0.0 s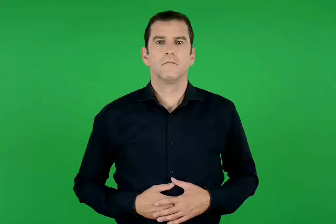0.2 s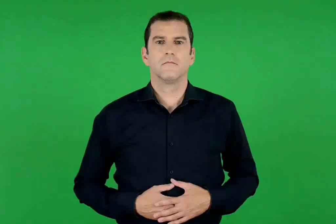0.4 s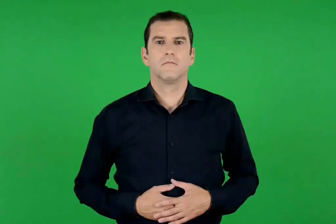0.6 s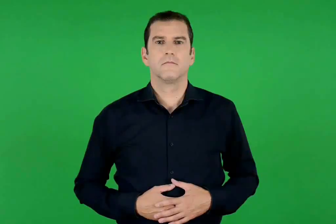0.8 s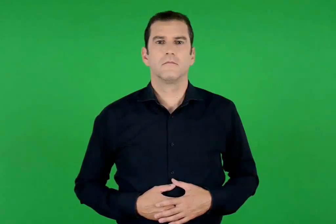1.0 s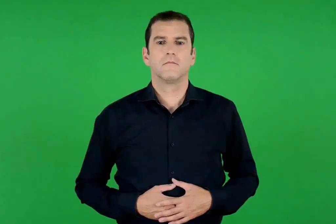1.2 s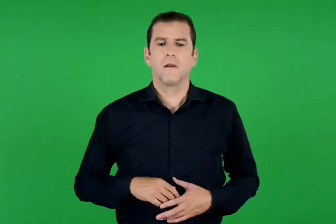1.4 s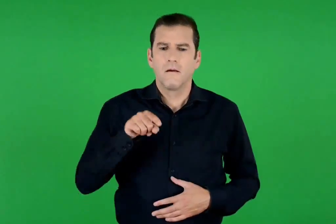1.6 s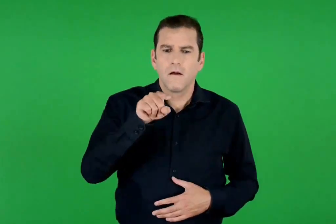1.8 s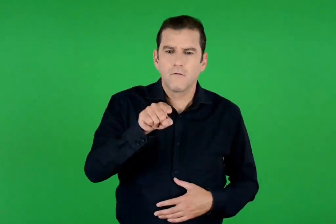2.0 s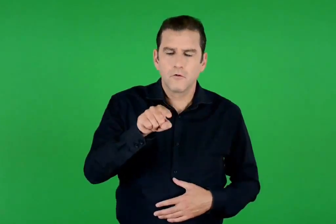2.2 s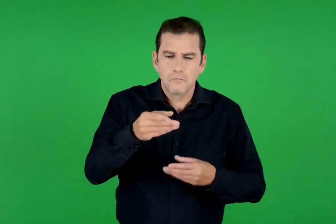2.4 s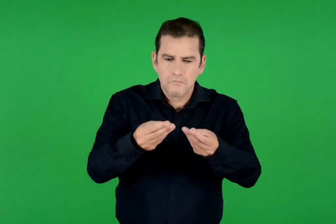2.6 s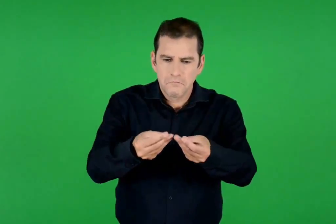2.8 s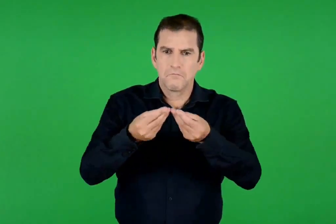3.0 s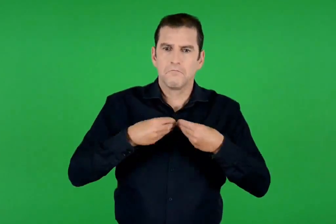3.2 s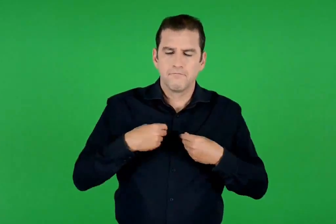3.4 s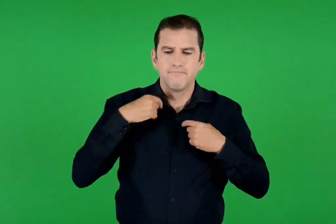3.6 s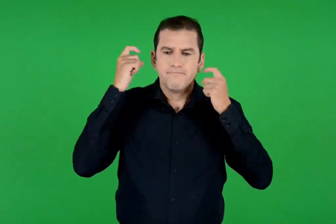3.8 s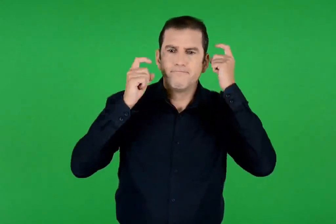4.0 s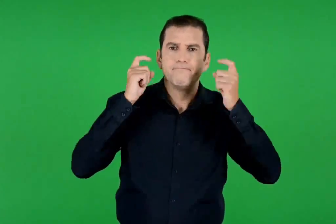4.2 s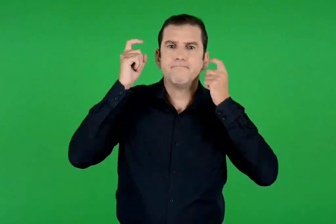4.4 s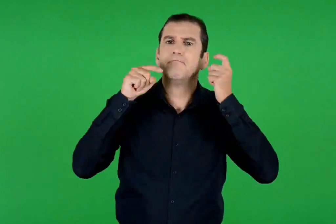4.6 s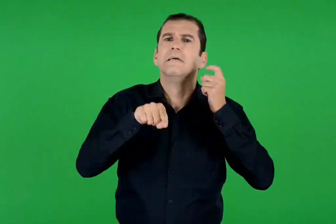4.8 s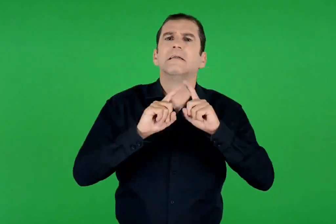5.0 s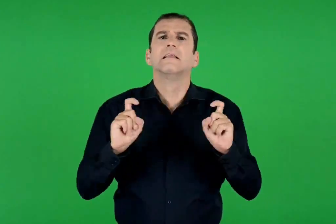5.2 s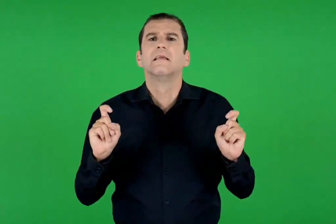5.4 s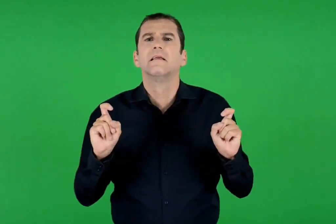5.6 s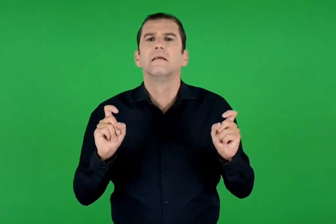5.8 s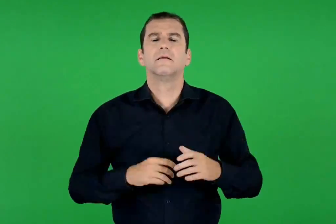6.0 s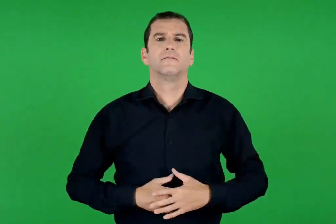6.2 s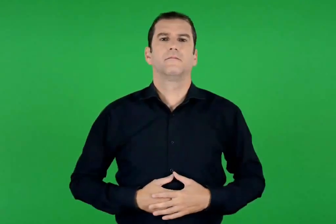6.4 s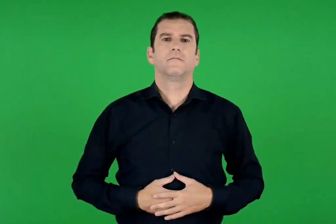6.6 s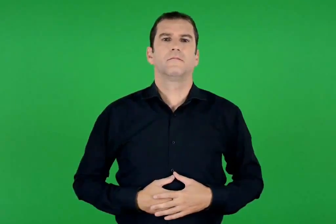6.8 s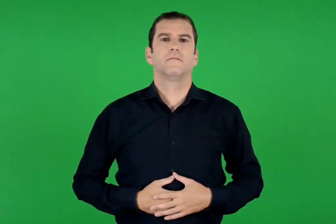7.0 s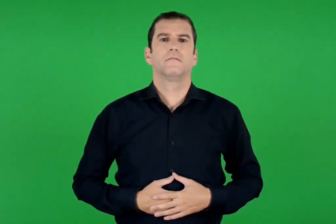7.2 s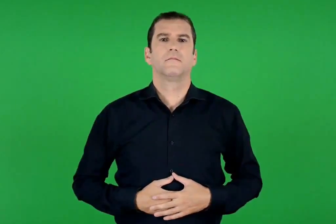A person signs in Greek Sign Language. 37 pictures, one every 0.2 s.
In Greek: τι είναι αυτό που με κάνει να αναρωτιέμαι
